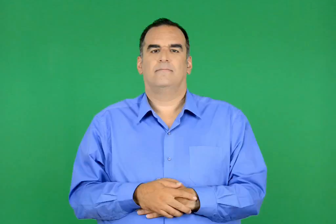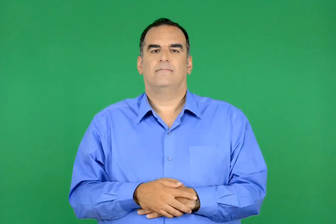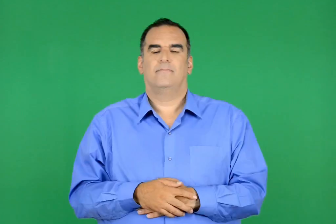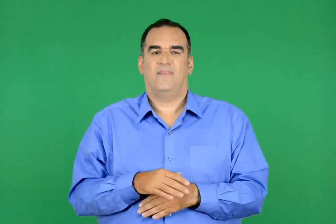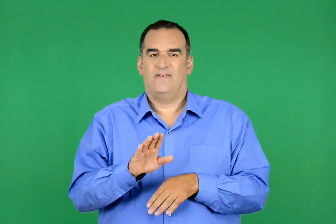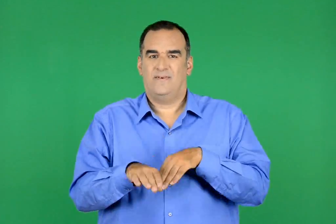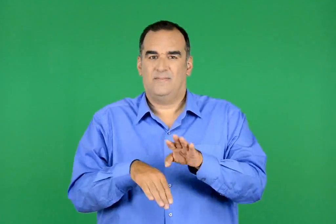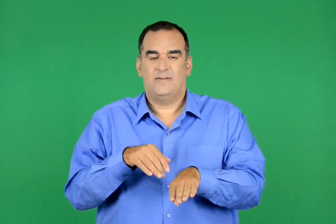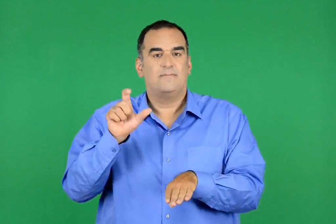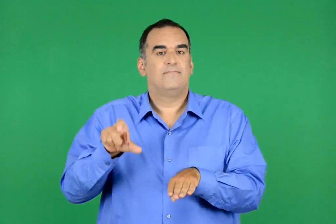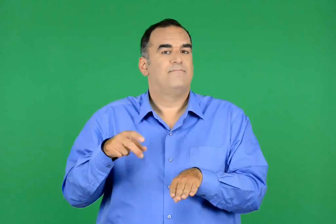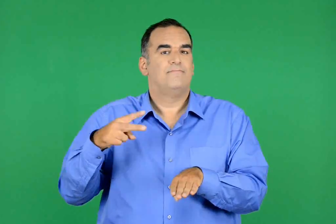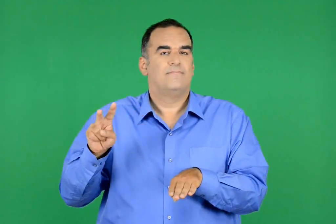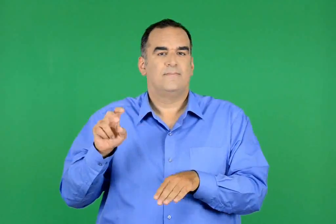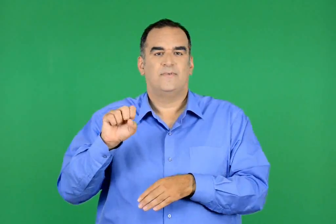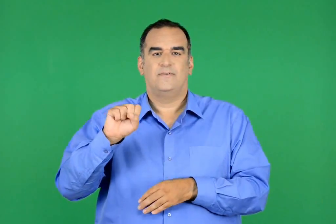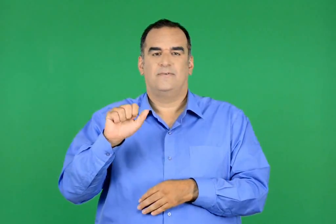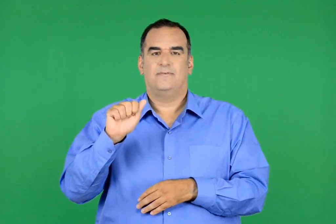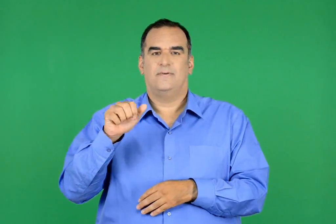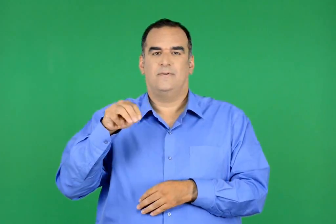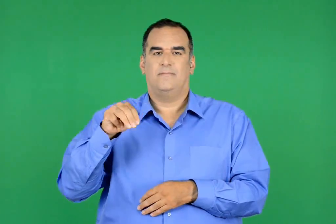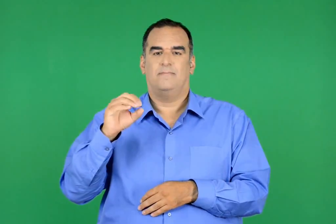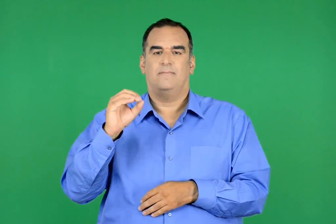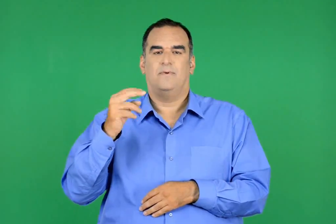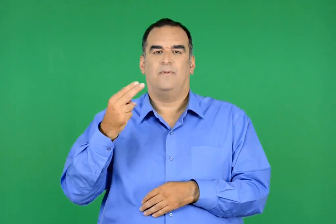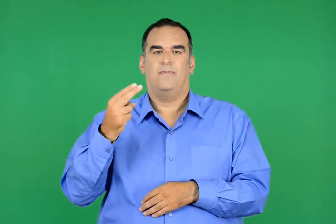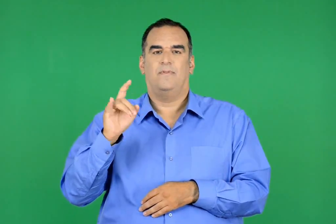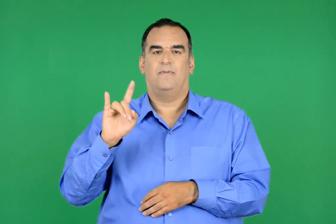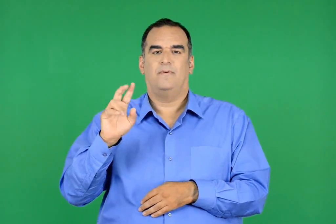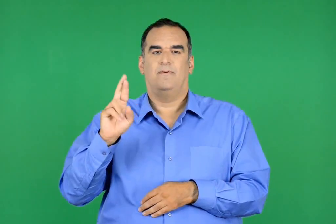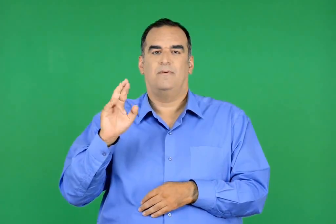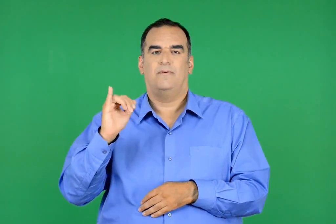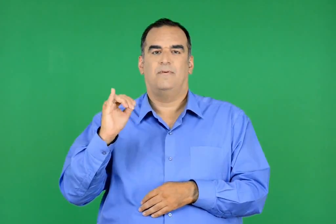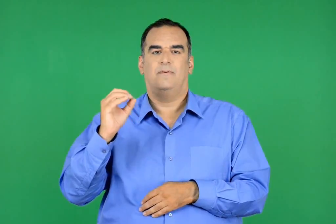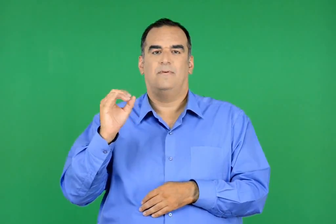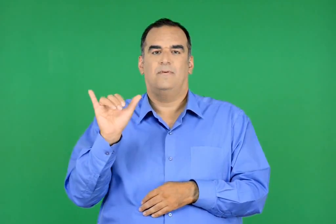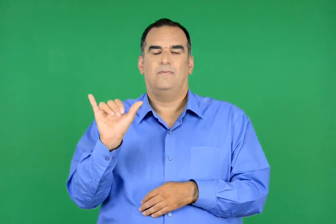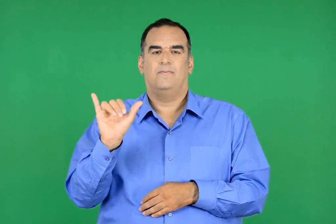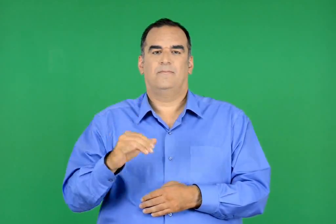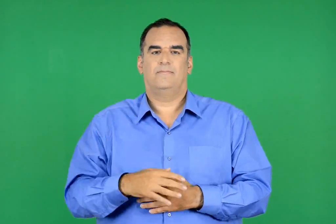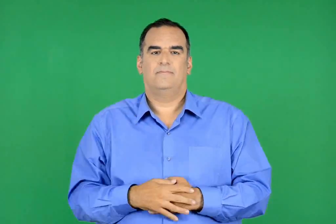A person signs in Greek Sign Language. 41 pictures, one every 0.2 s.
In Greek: στα βήματα του σαµοθήριου
